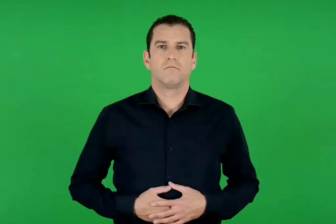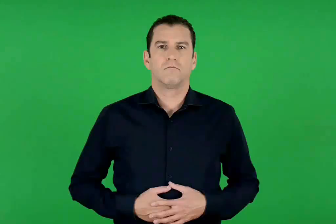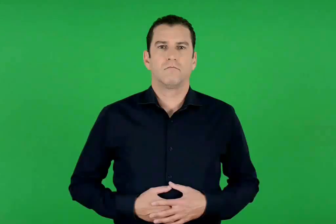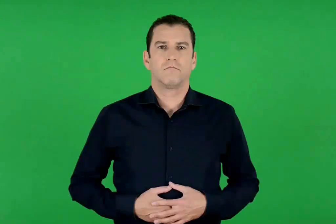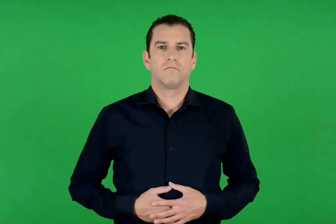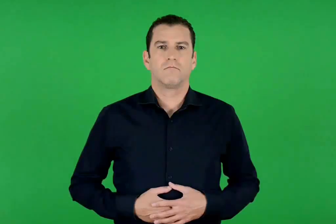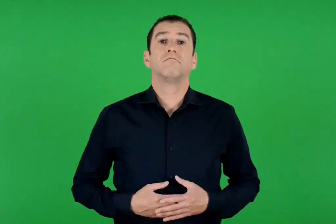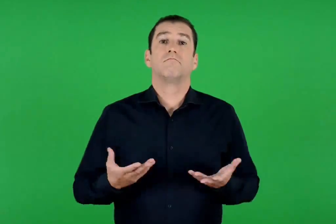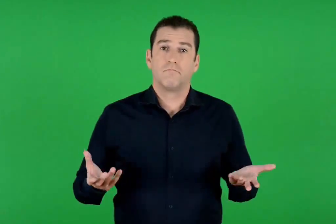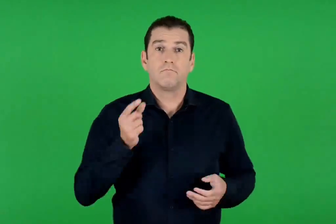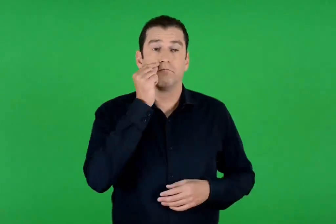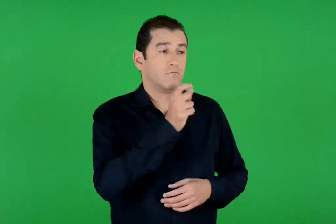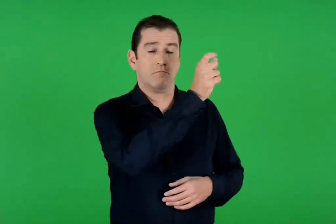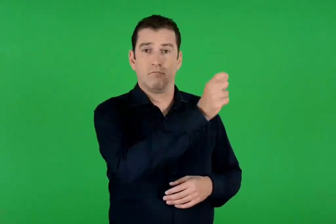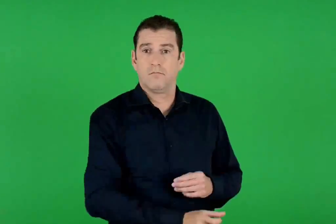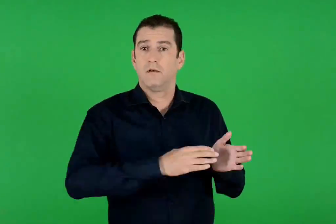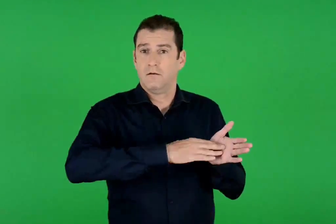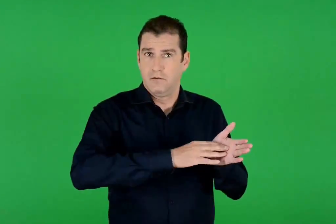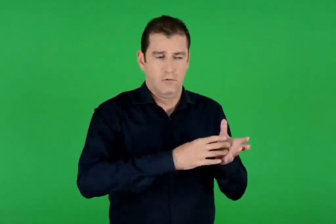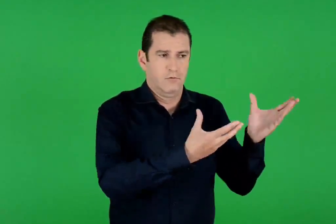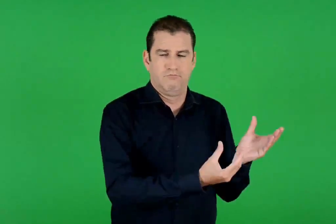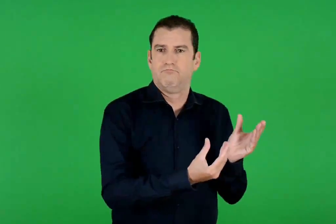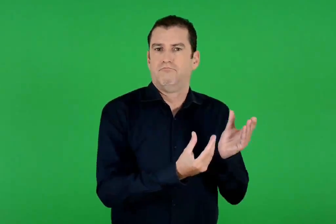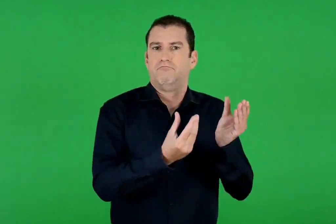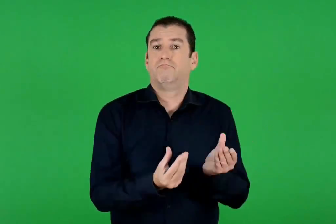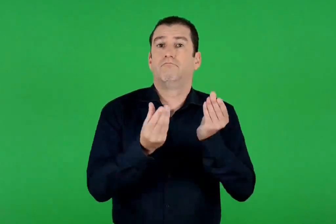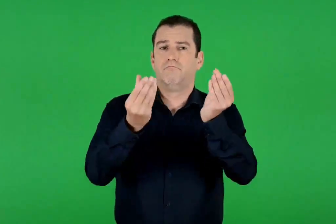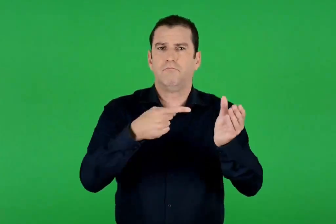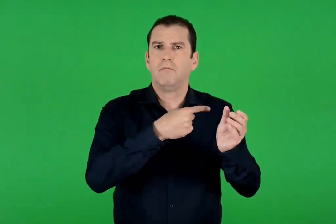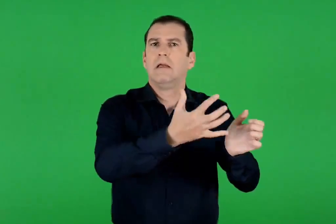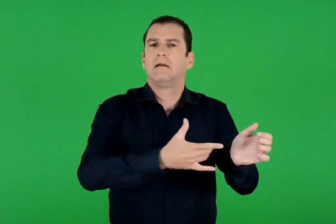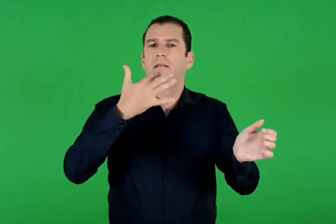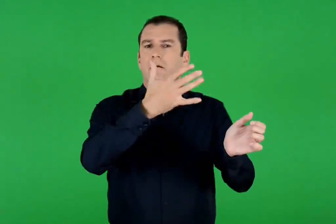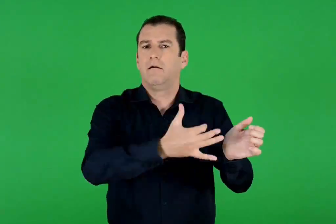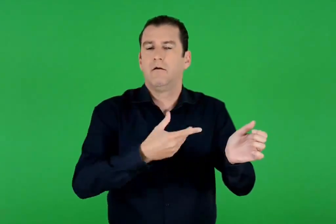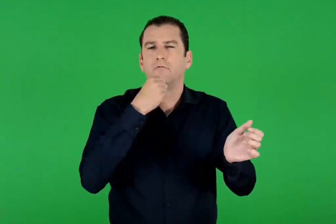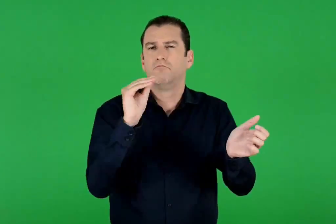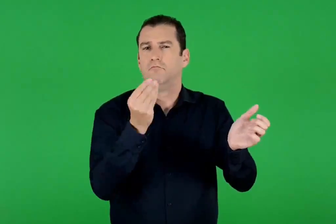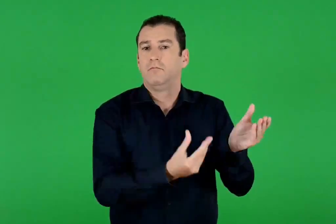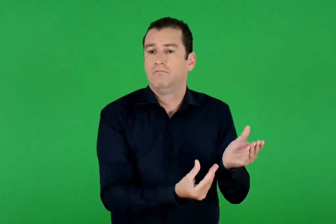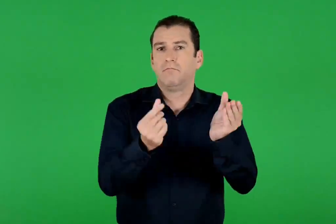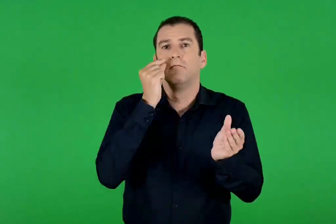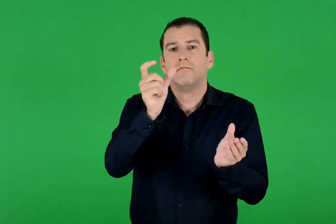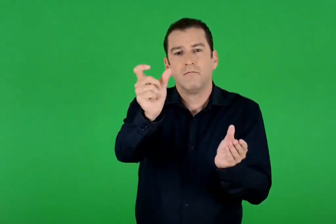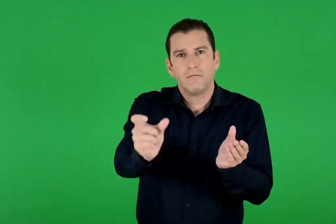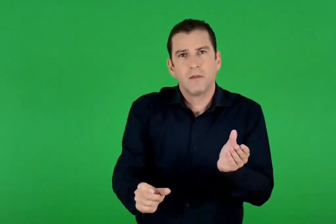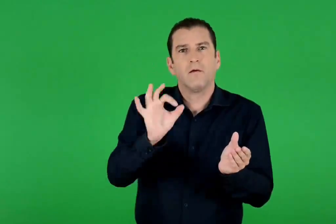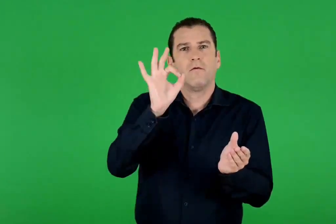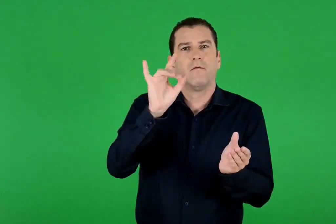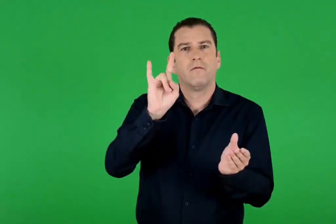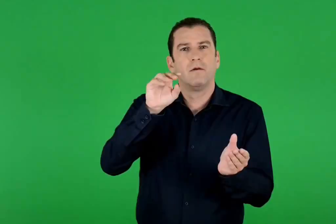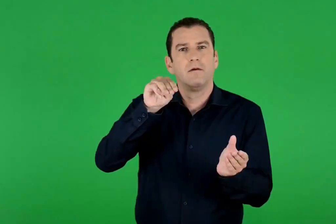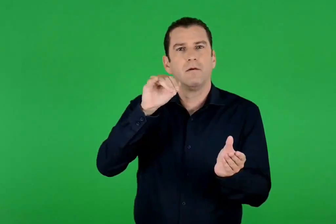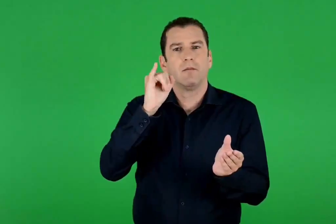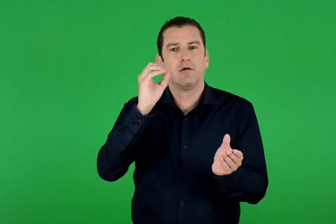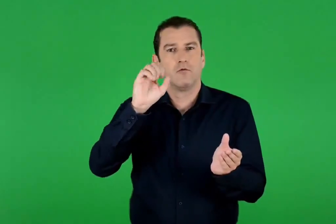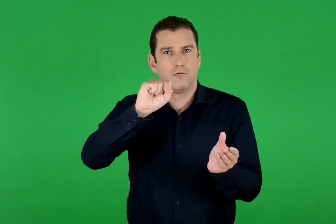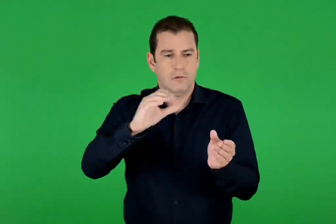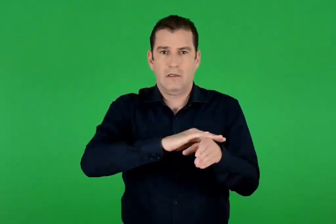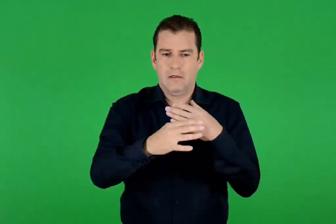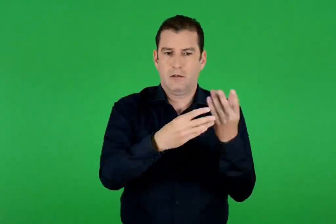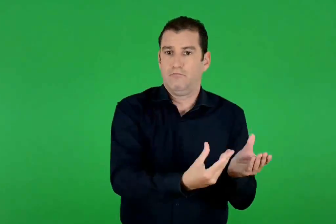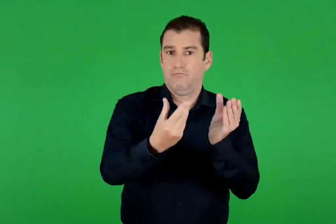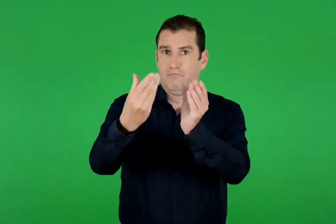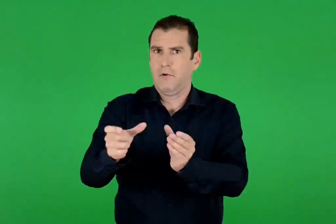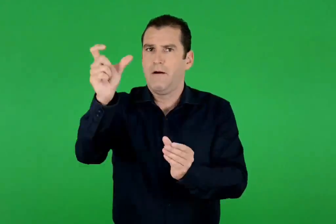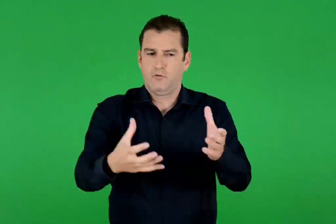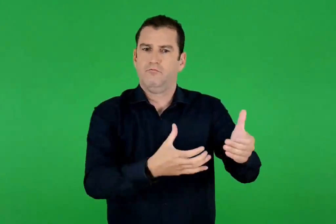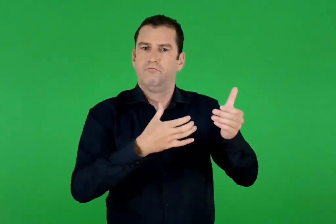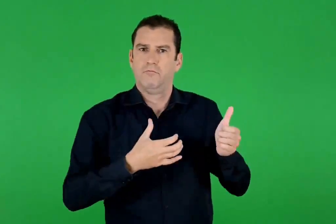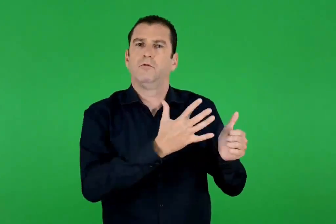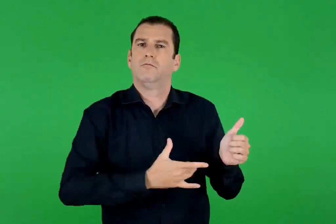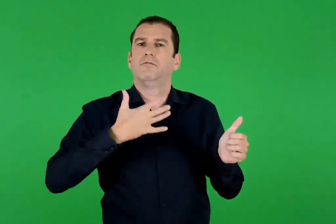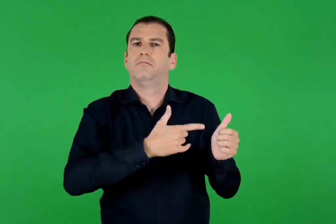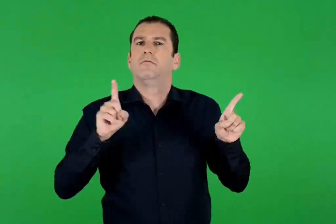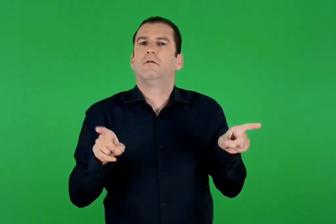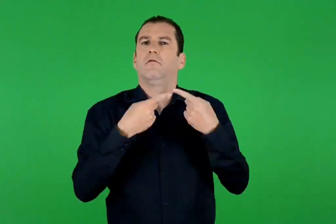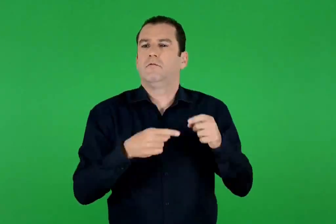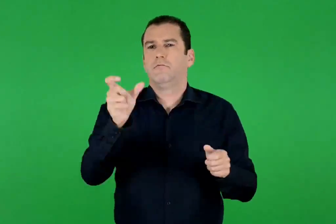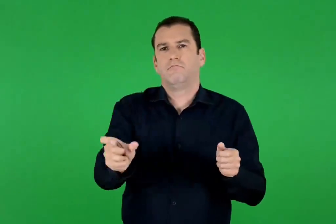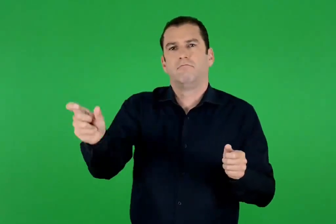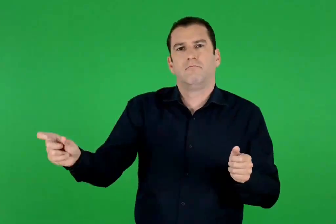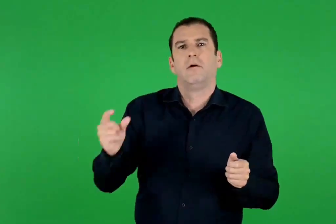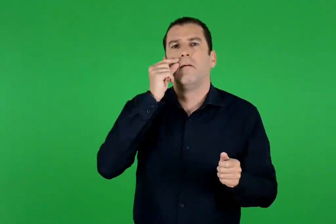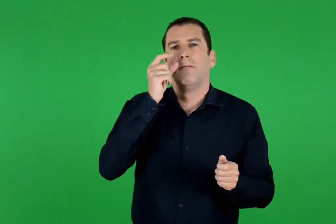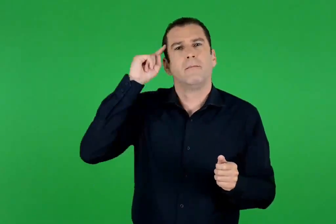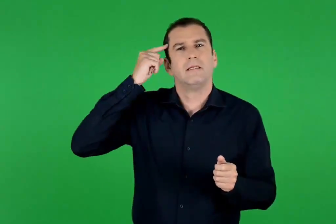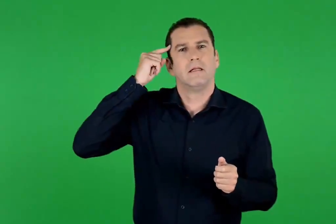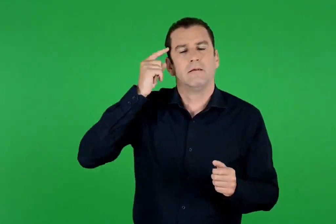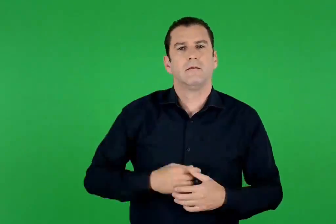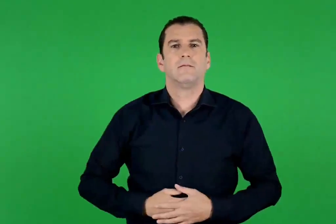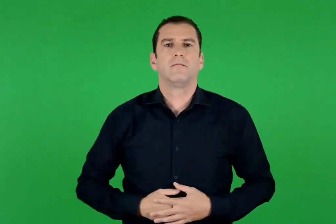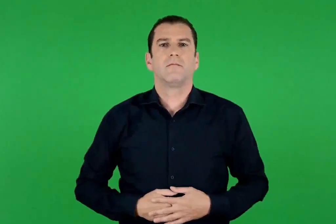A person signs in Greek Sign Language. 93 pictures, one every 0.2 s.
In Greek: τότε κι ο κήρυκας φέρνει και δίνει την πανέμορφη κιθάρα στου φήμιου τα χέρια , που τραγουδούσε στους μνηστήρες
